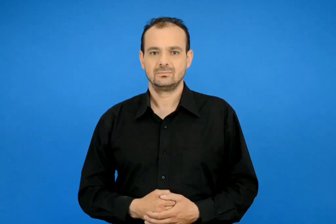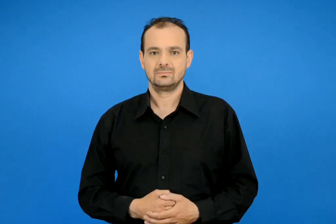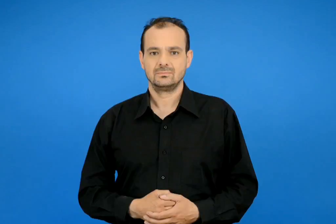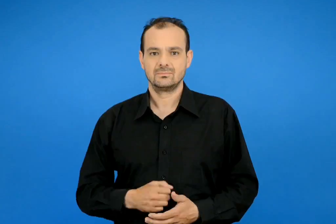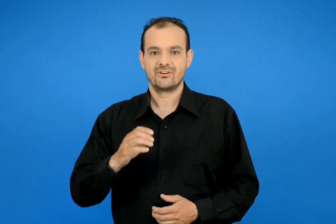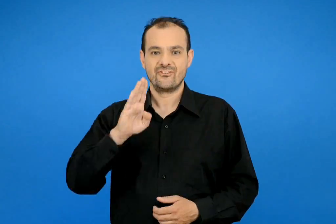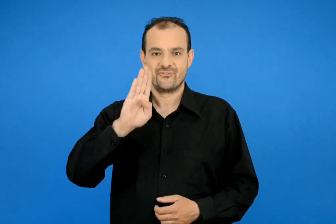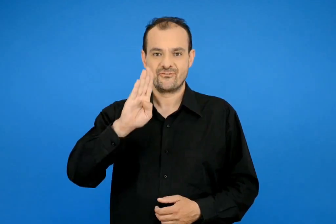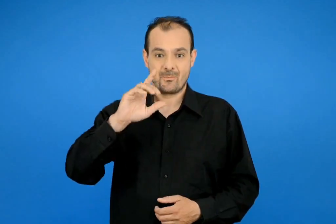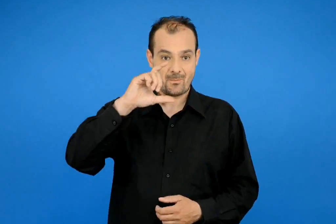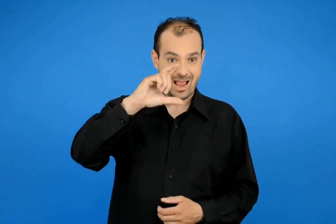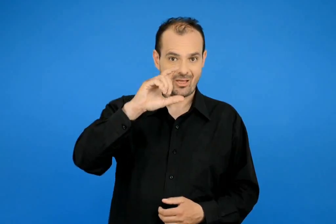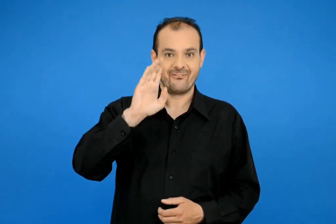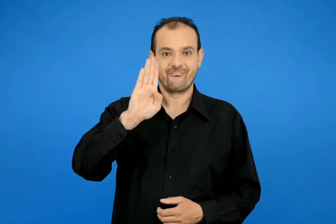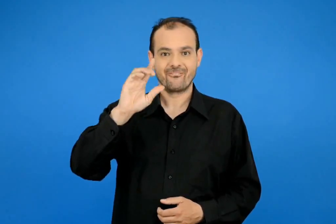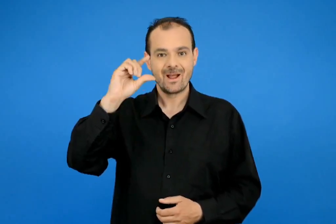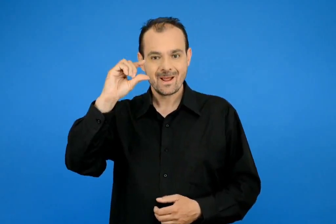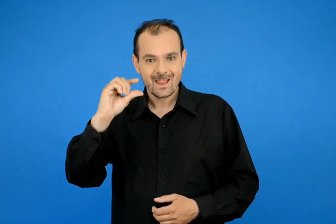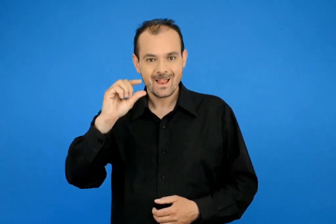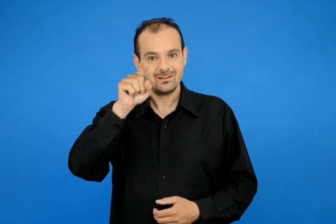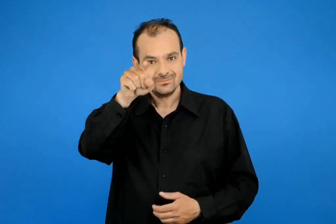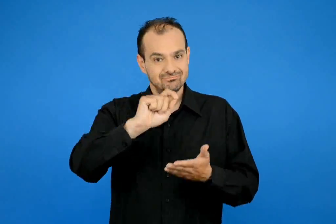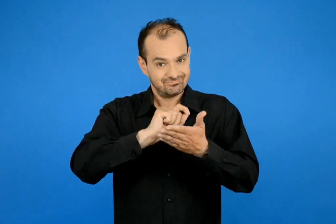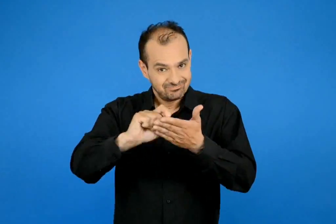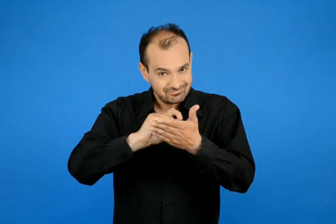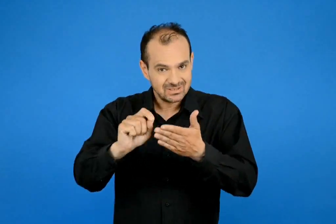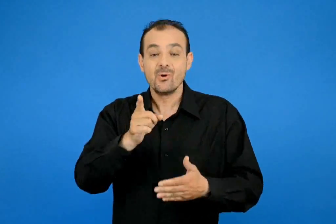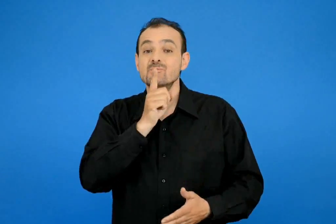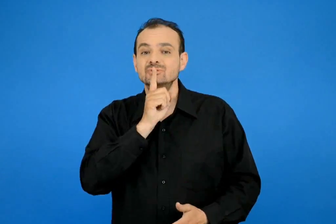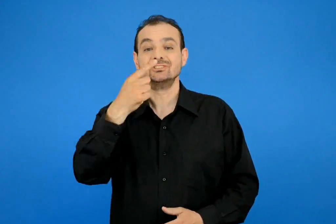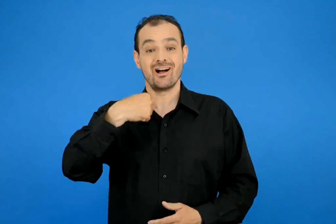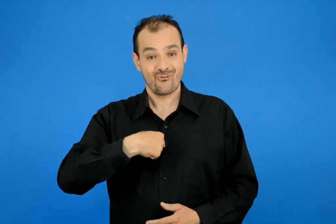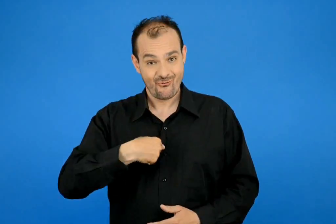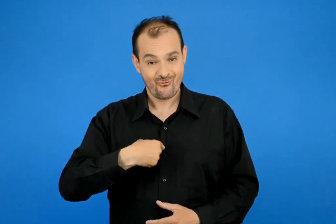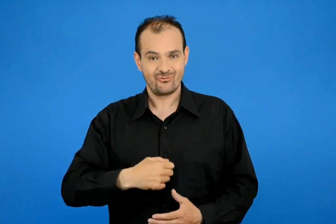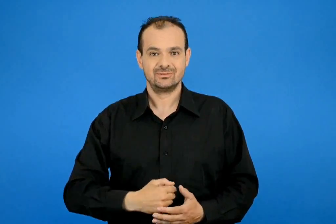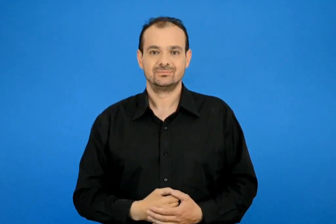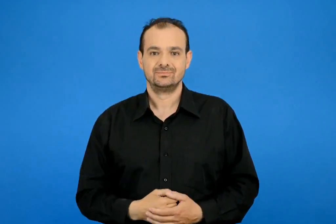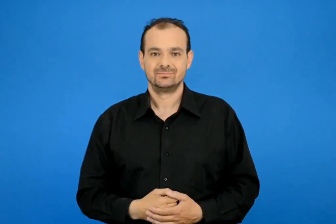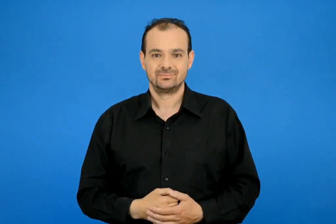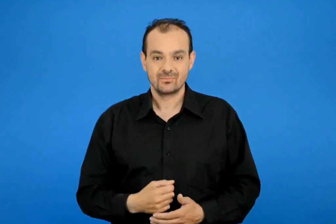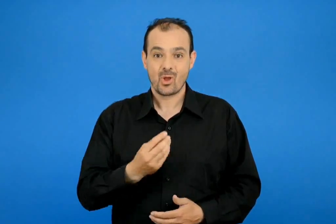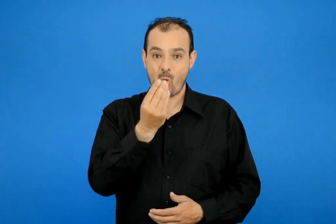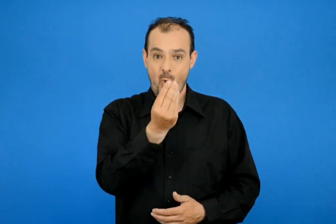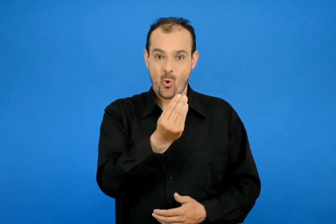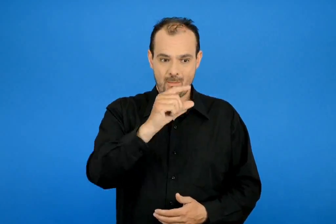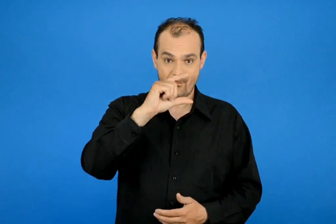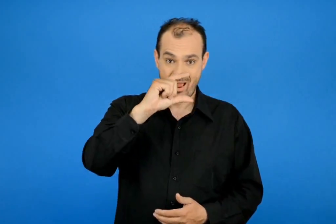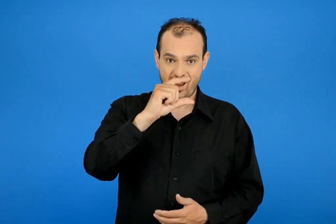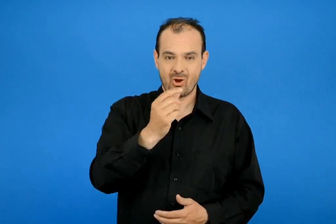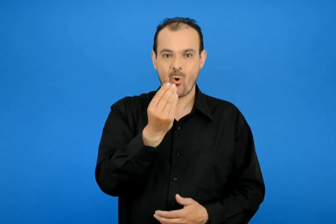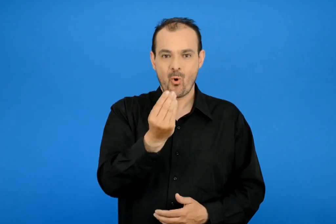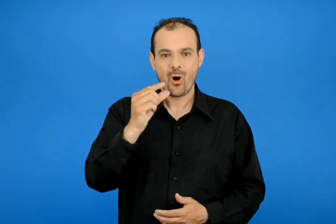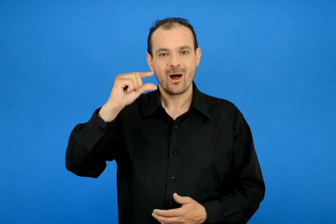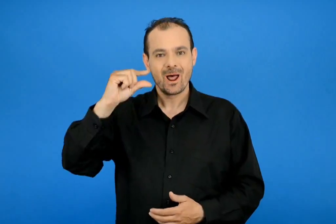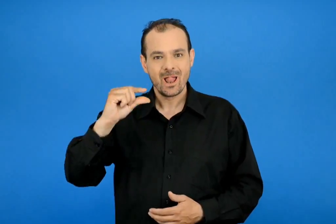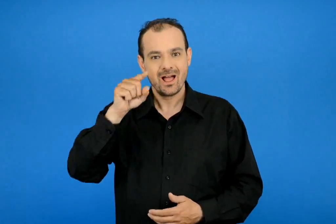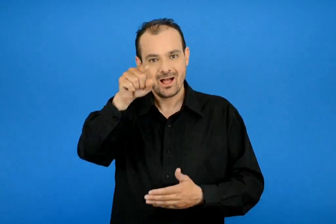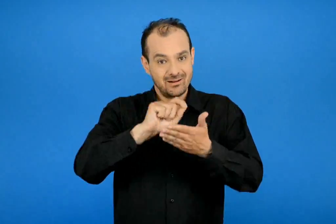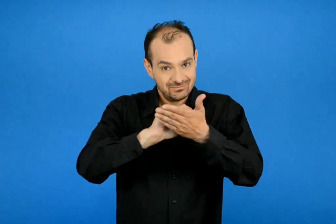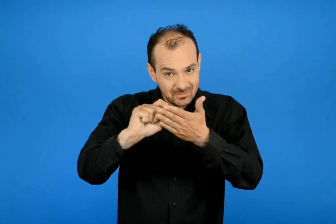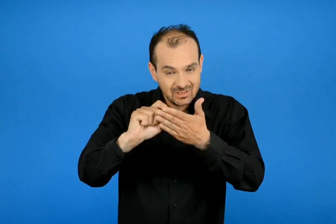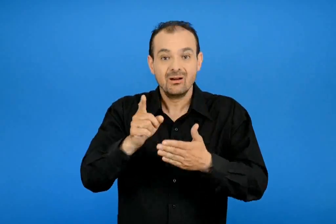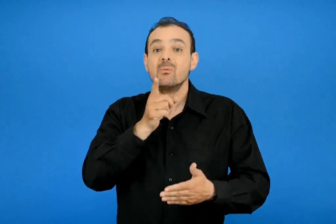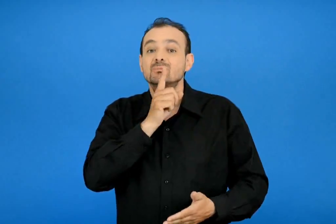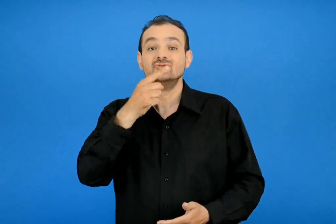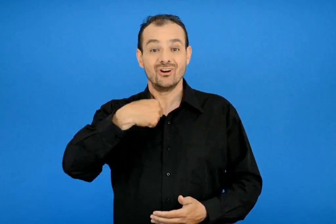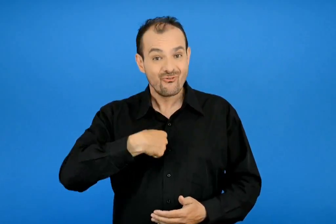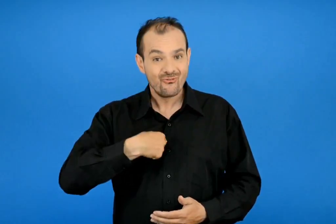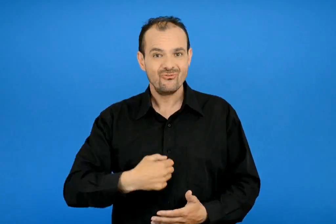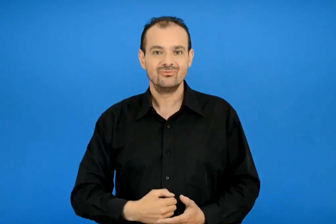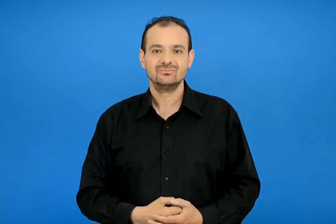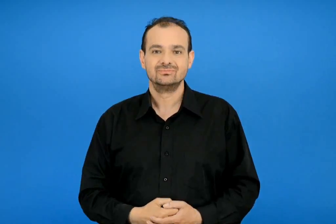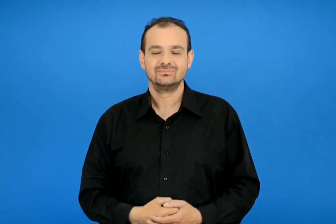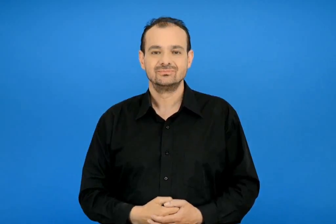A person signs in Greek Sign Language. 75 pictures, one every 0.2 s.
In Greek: γράψε β β όπως εγώ γράψε ω ω όπως εγώ
